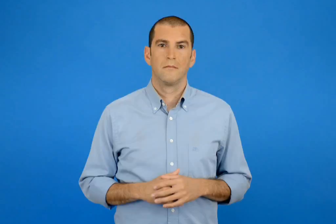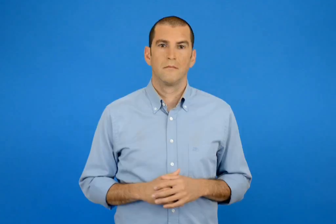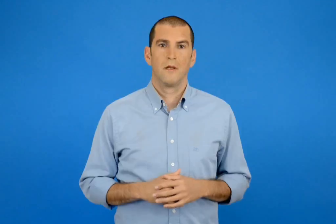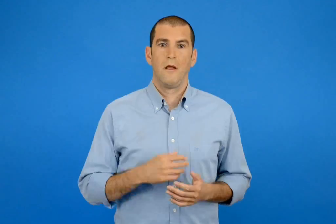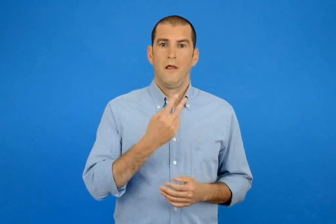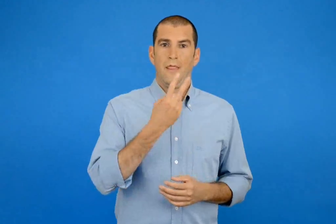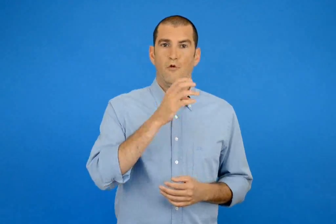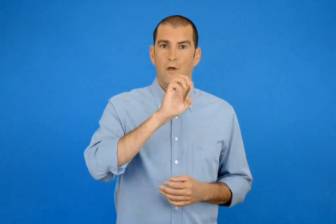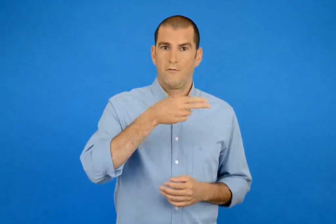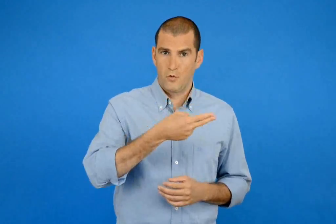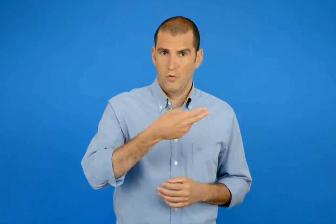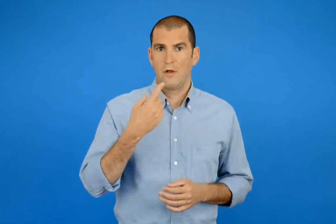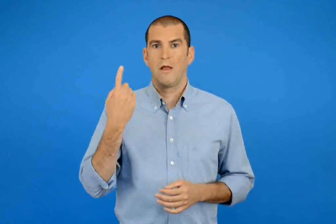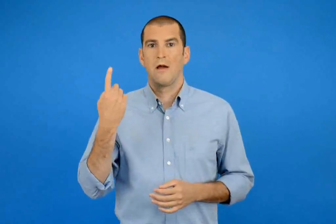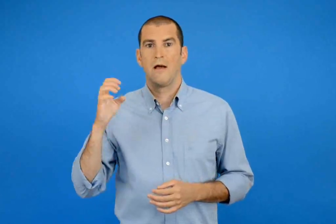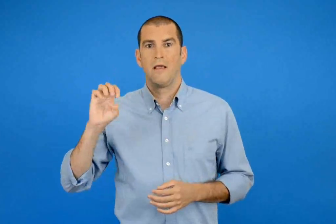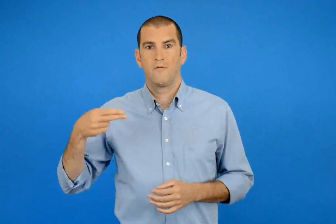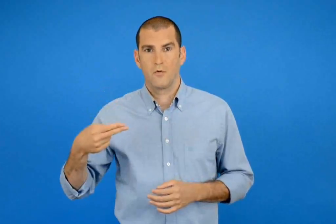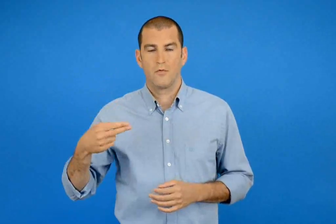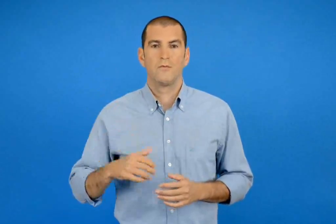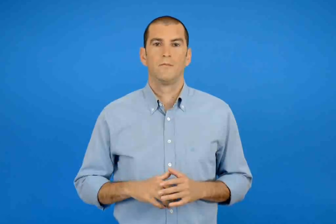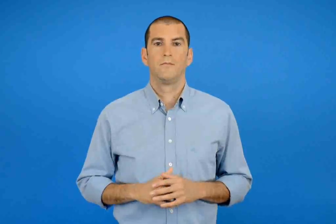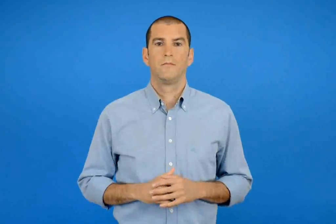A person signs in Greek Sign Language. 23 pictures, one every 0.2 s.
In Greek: 2 € και 1 €
